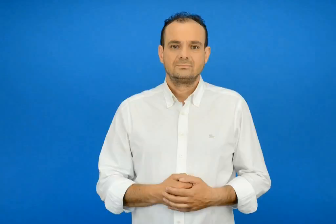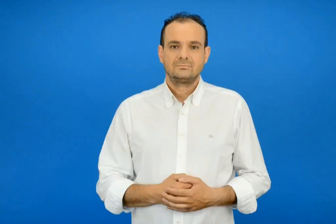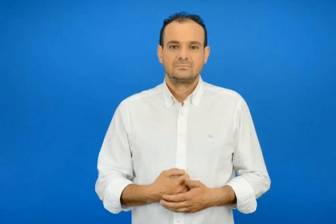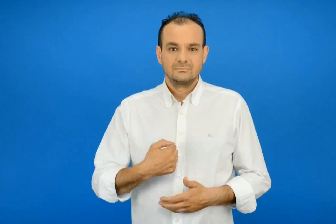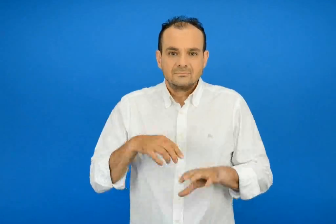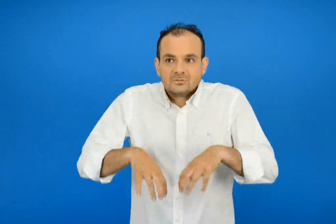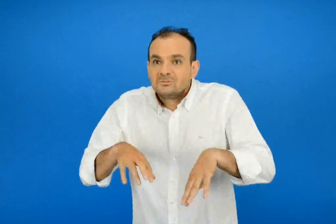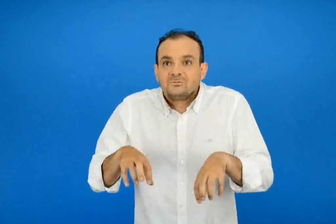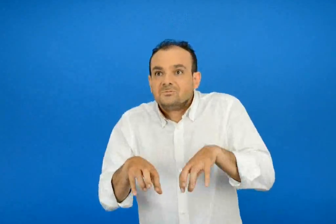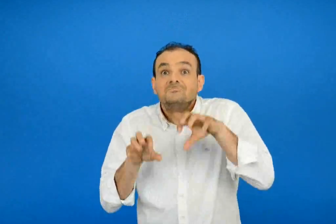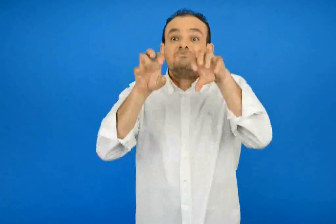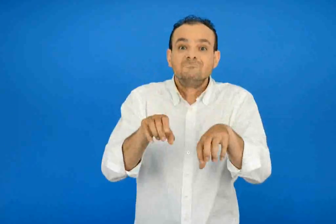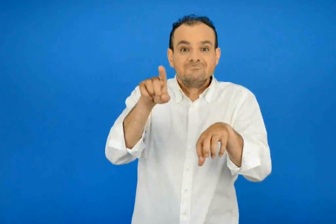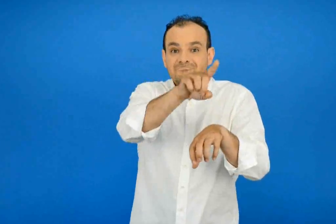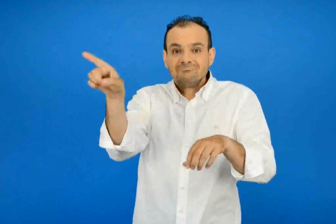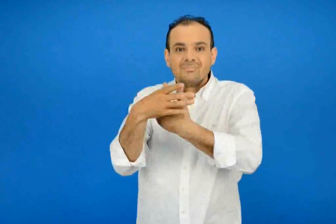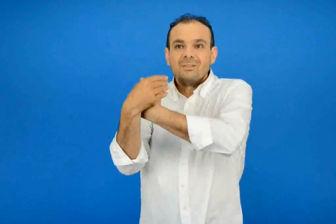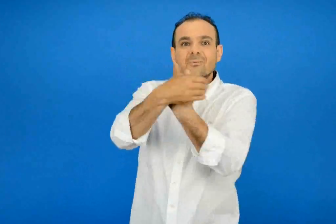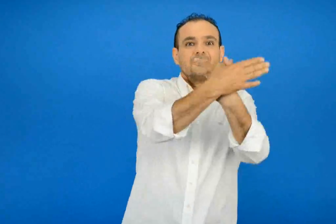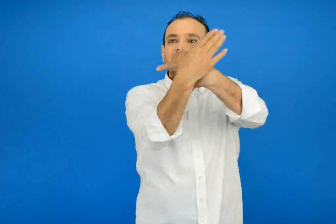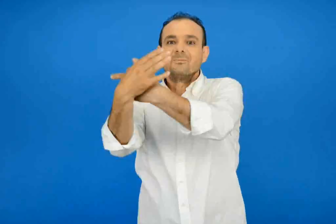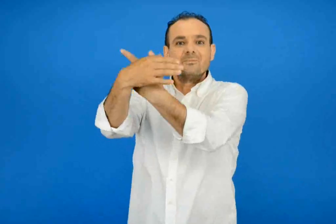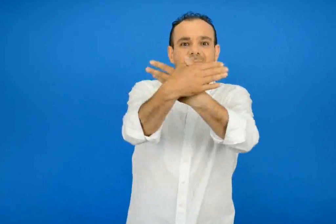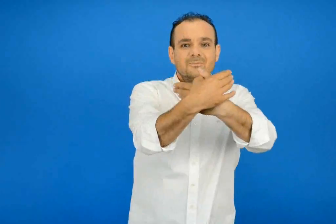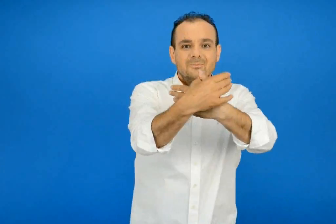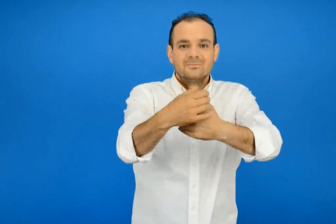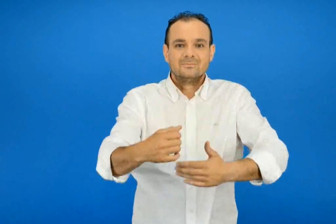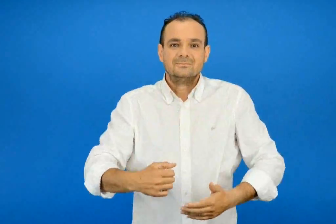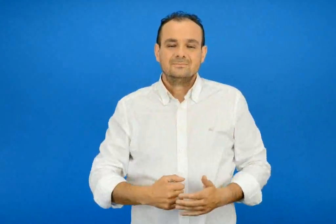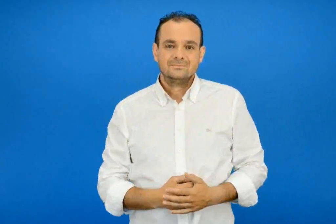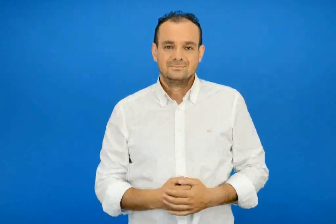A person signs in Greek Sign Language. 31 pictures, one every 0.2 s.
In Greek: κυνηγώ τις πεταλούδες
